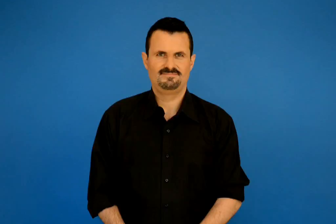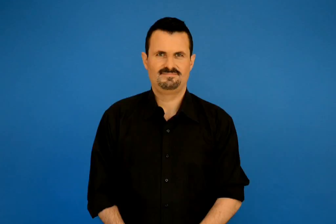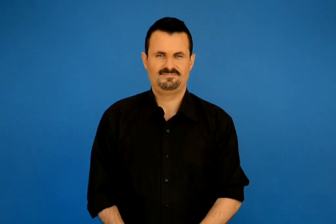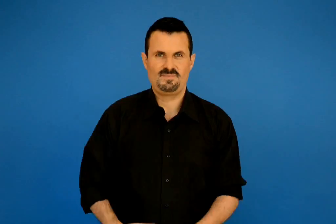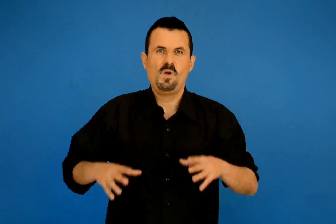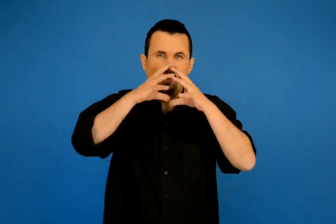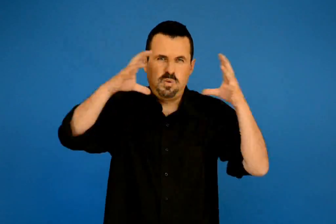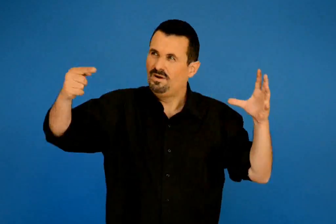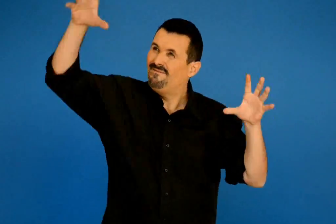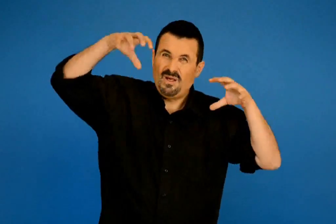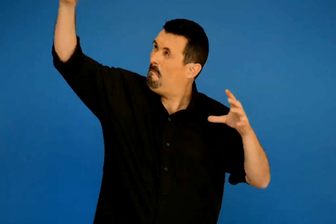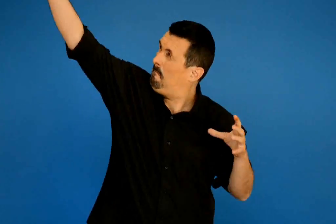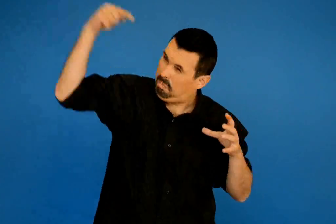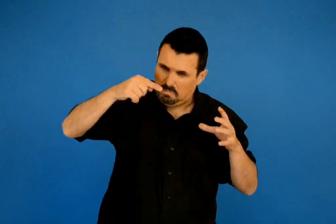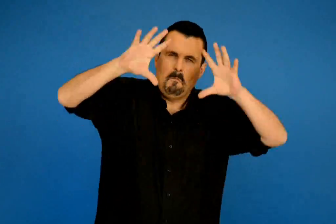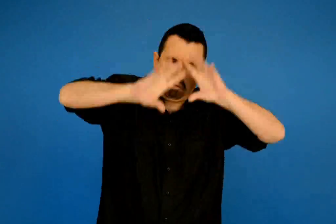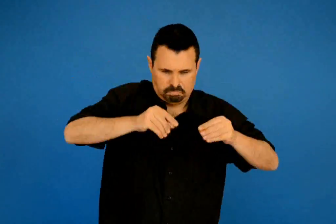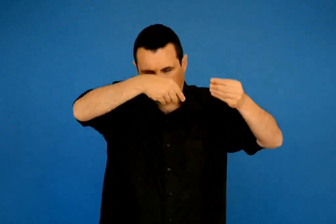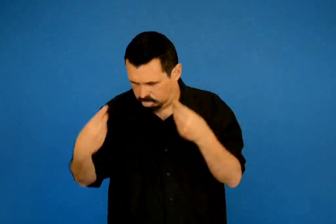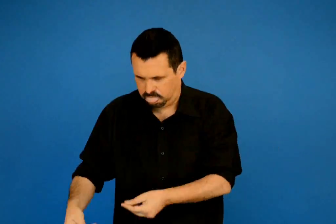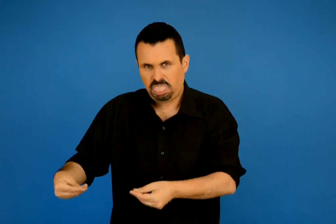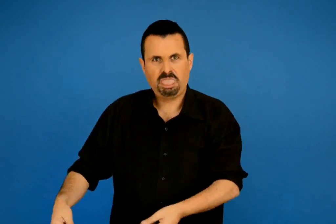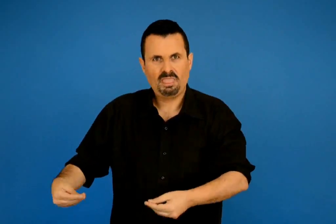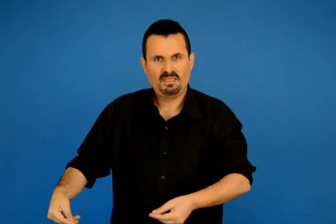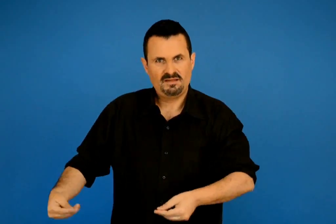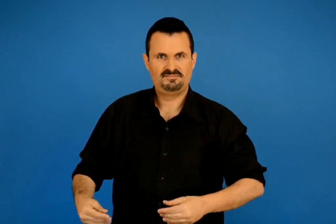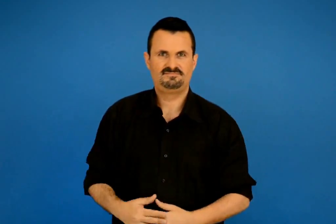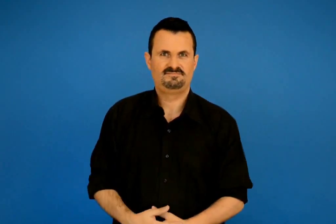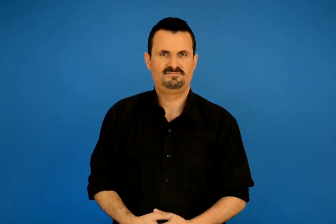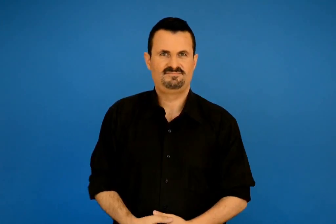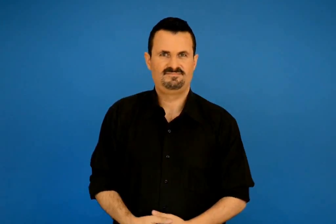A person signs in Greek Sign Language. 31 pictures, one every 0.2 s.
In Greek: και πέφτει το μπαλόνι τέζα τρυπημένο από την πινέζα
